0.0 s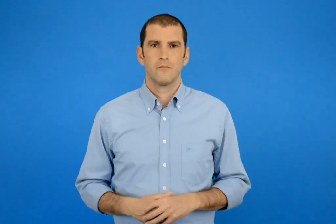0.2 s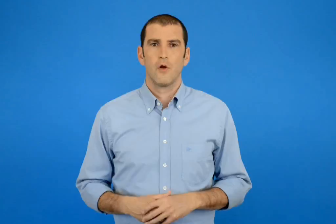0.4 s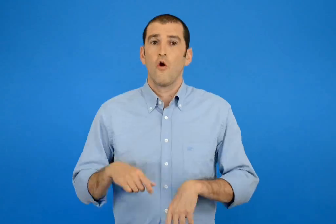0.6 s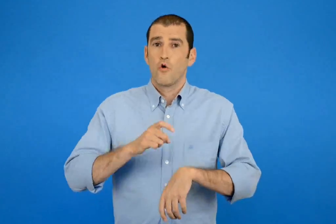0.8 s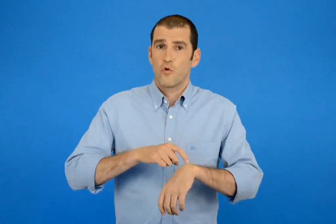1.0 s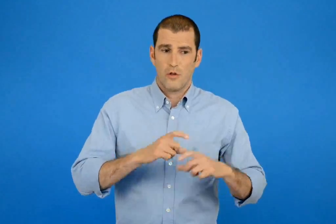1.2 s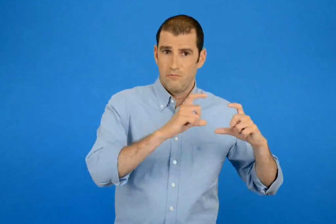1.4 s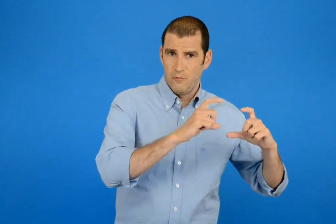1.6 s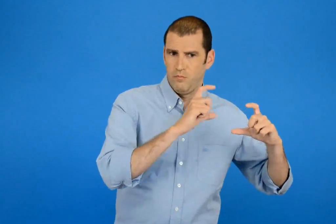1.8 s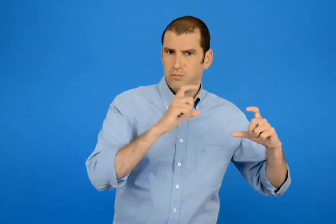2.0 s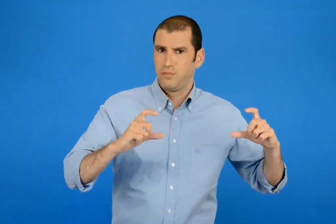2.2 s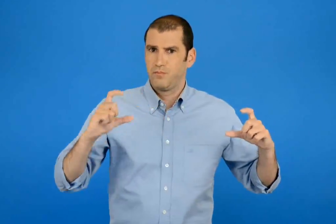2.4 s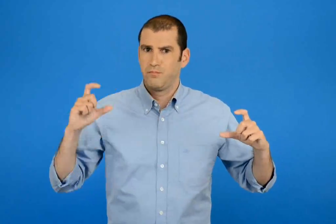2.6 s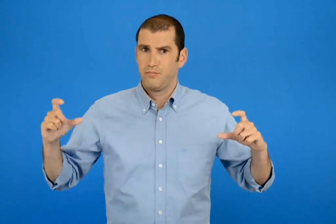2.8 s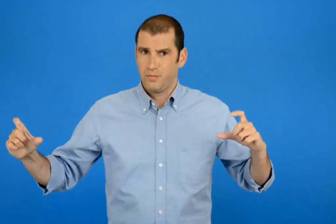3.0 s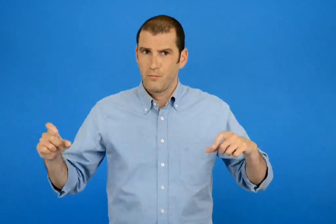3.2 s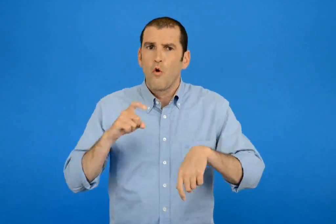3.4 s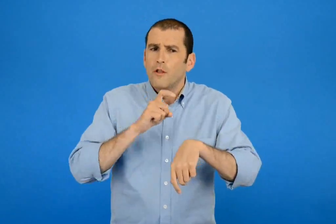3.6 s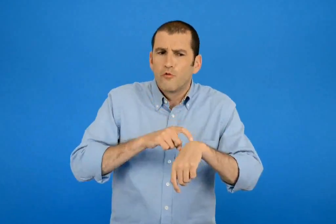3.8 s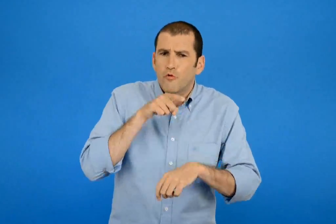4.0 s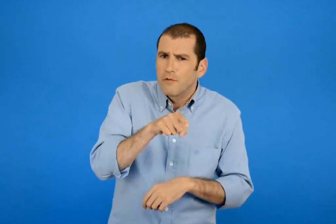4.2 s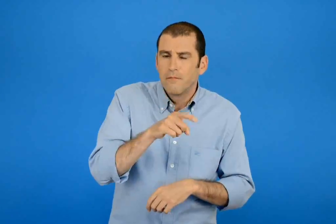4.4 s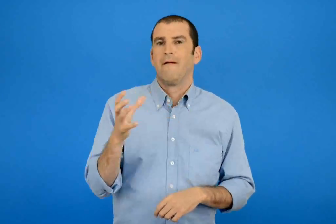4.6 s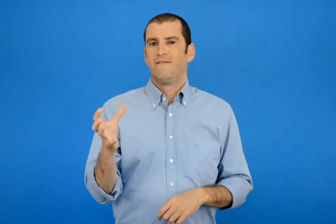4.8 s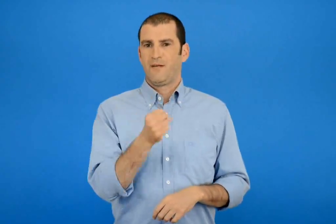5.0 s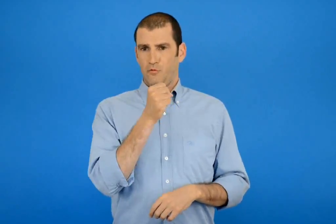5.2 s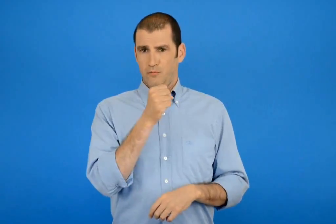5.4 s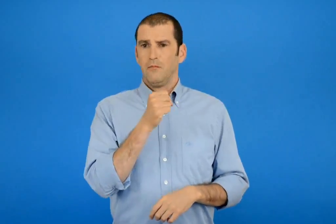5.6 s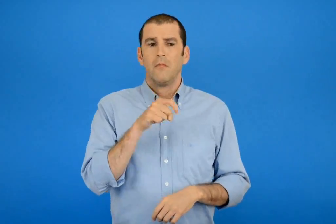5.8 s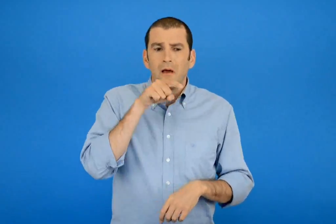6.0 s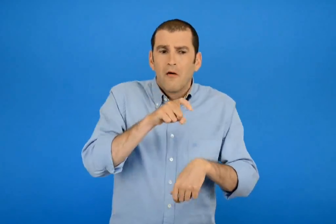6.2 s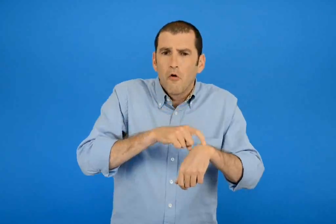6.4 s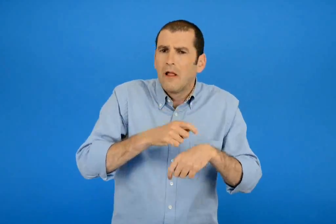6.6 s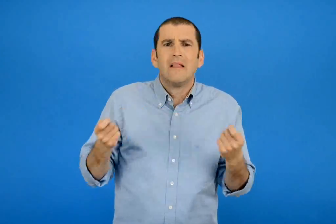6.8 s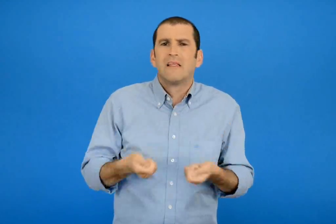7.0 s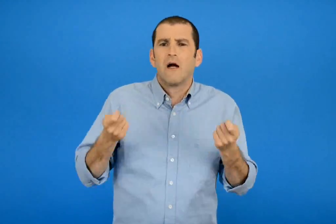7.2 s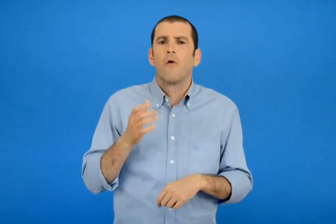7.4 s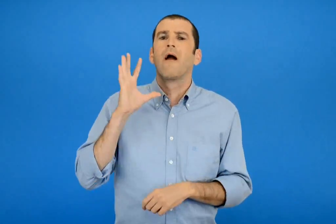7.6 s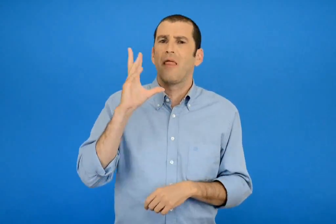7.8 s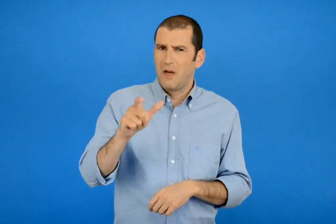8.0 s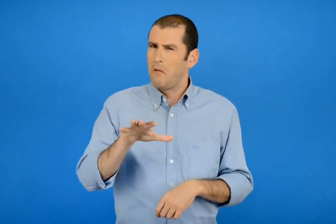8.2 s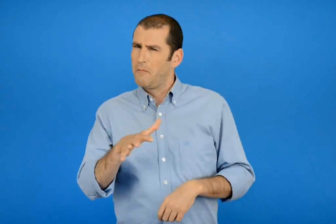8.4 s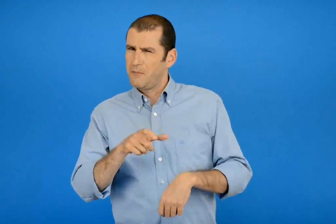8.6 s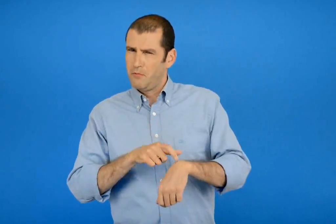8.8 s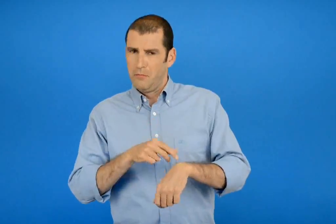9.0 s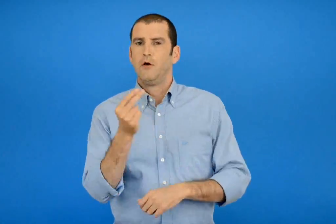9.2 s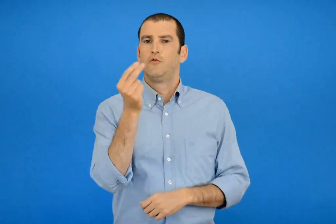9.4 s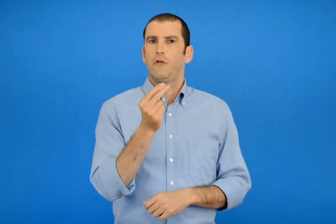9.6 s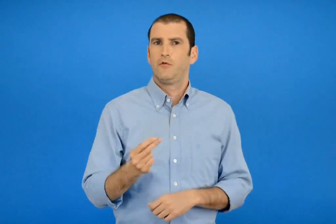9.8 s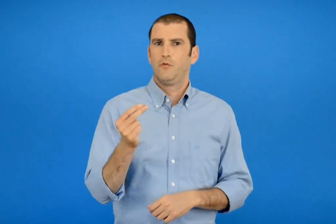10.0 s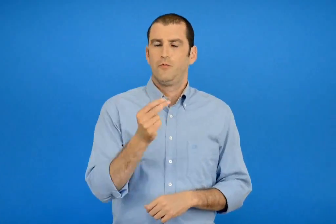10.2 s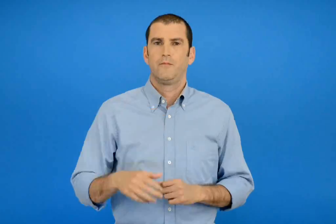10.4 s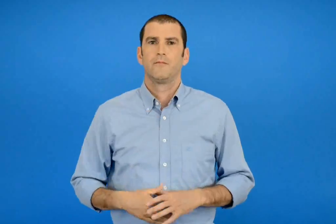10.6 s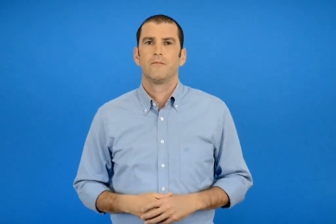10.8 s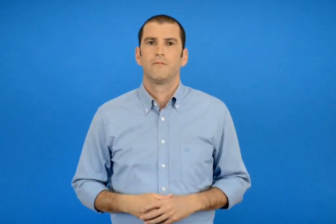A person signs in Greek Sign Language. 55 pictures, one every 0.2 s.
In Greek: βρίσκω τι ωρά δείχνουν τα ρολόγια και ζωγραφίζω τι κάνω κάθε μέρα περίπου εκείνη την ωρά
